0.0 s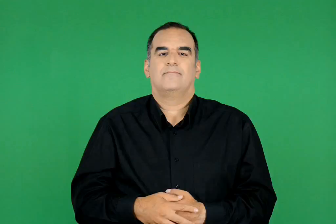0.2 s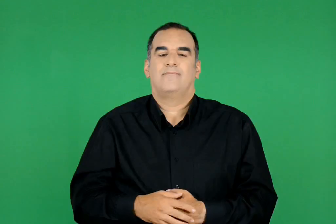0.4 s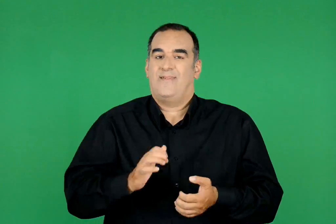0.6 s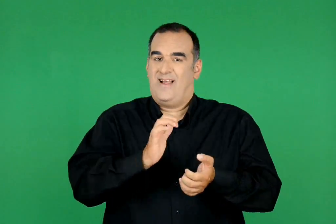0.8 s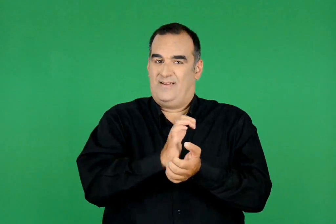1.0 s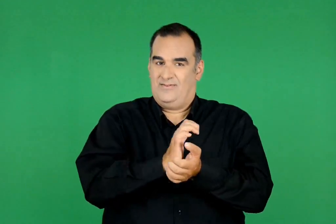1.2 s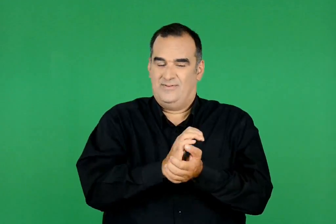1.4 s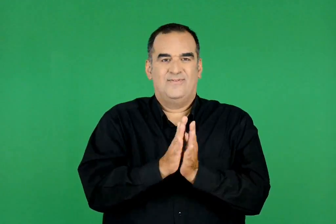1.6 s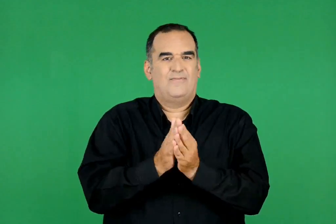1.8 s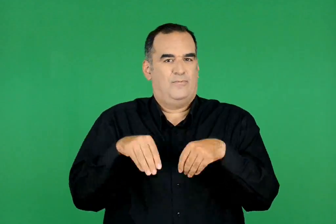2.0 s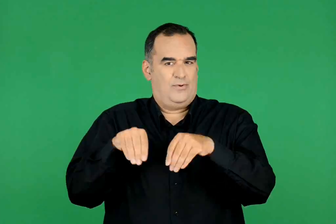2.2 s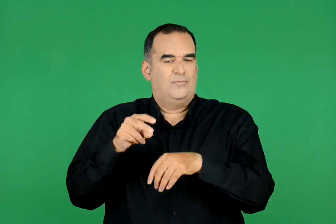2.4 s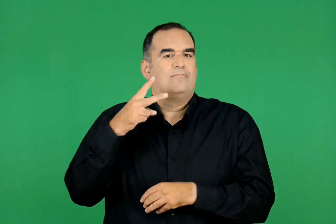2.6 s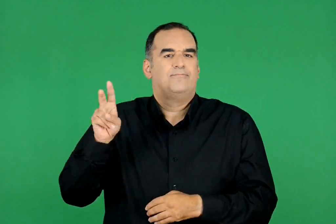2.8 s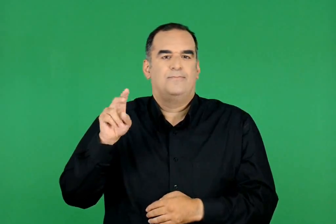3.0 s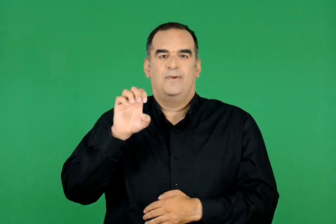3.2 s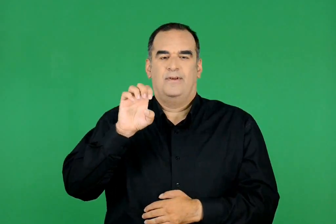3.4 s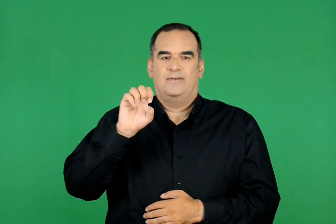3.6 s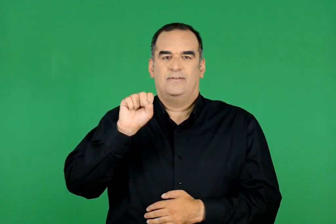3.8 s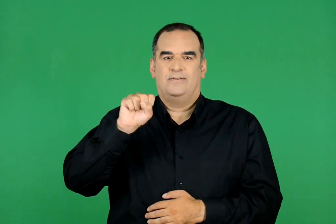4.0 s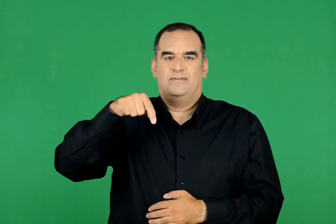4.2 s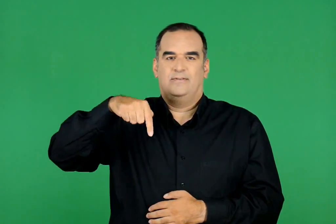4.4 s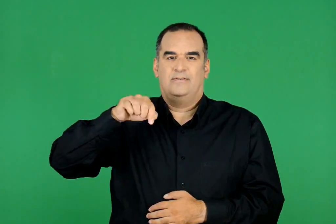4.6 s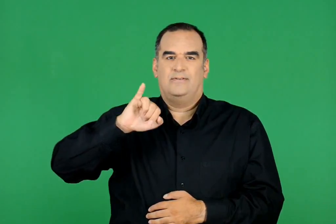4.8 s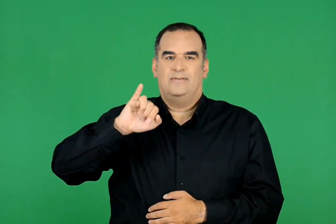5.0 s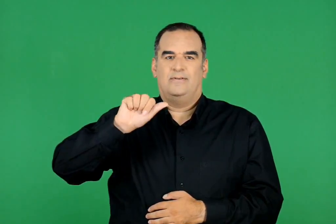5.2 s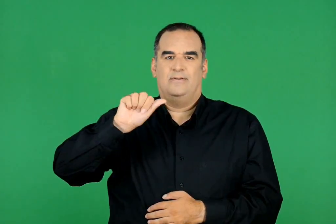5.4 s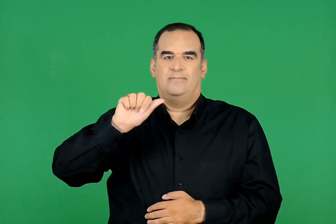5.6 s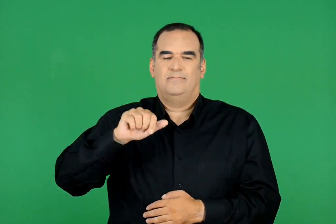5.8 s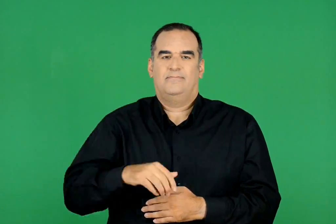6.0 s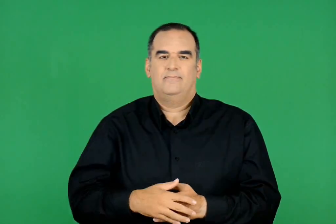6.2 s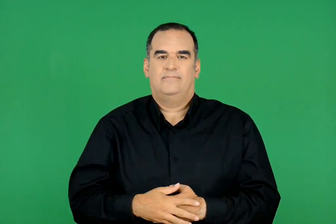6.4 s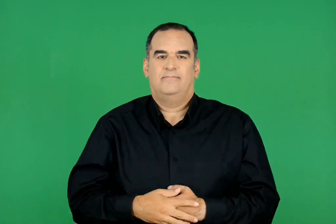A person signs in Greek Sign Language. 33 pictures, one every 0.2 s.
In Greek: έκδοση βιβλιοπωλείου της εστίας
